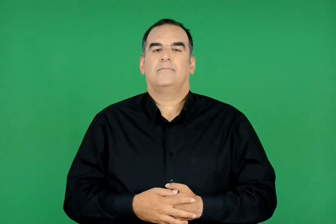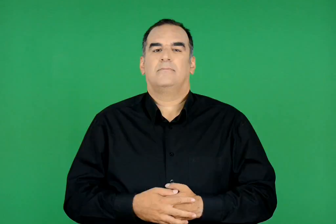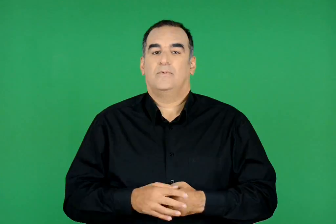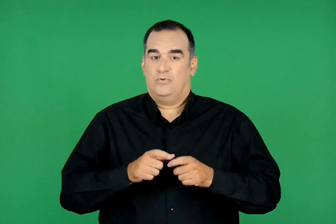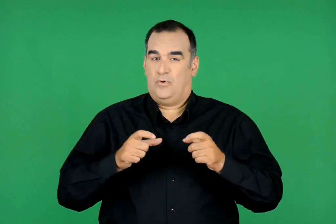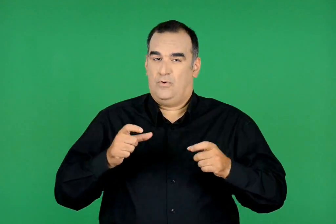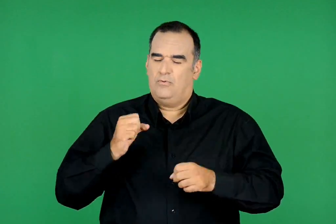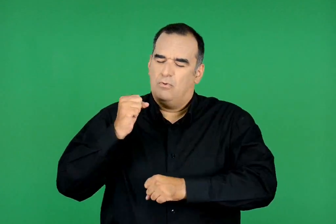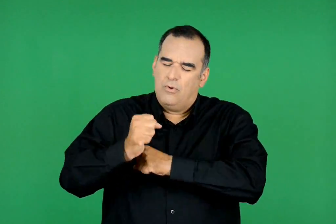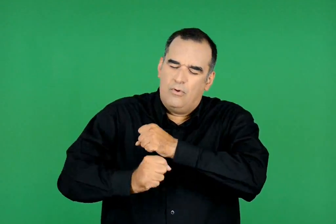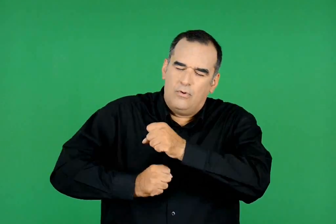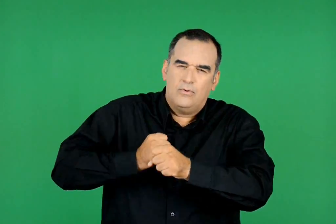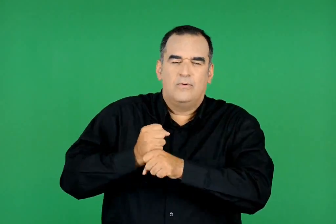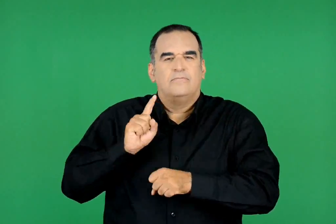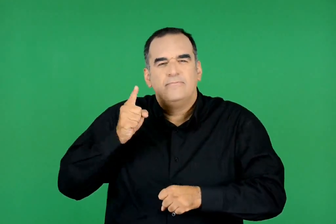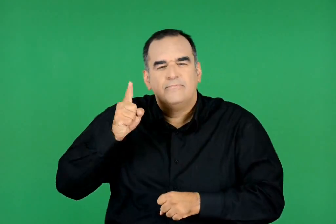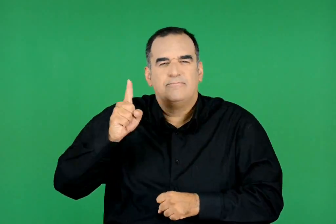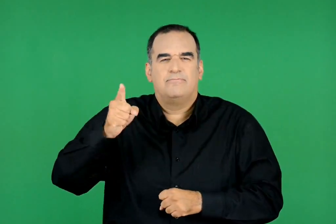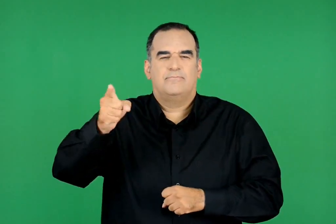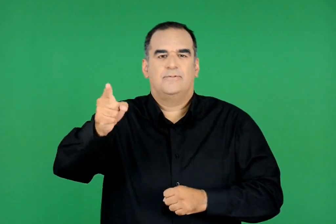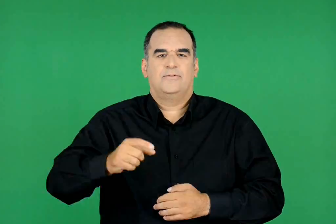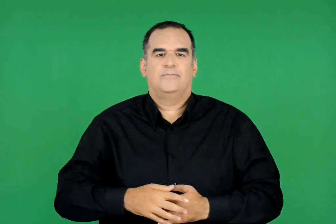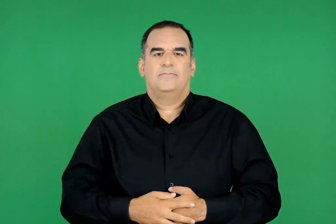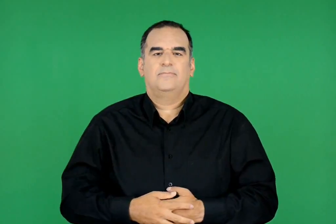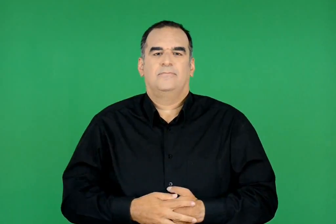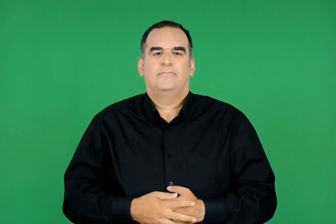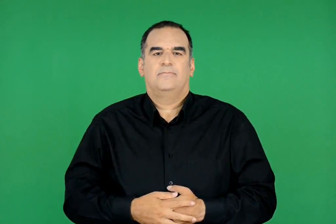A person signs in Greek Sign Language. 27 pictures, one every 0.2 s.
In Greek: το σχολείο ταξιδεύει στον χρόνο
